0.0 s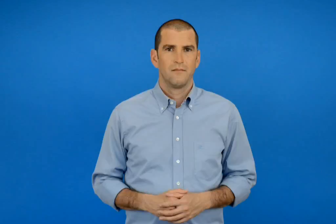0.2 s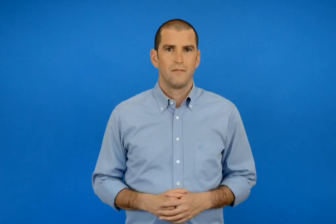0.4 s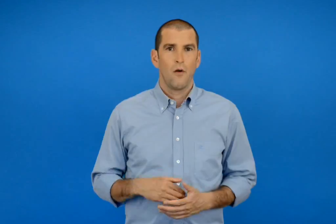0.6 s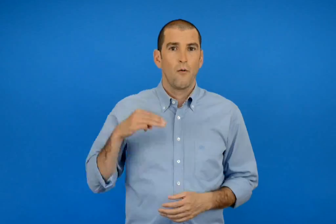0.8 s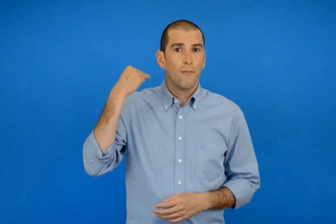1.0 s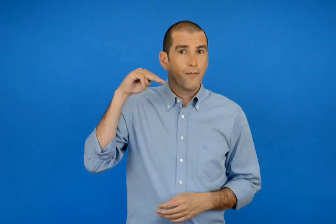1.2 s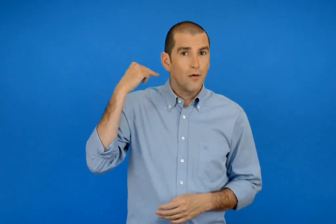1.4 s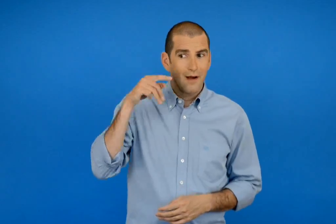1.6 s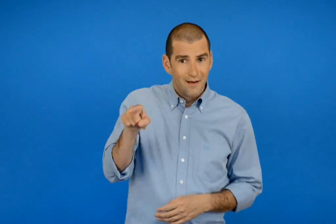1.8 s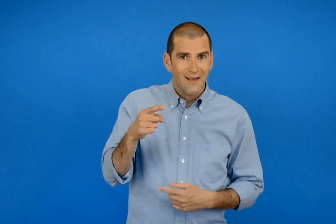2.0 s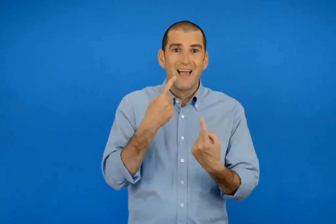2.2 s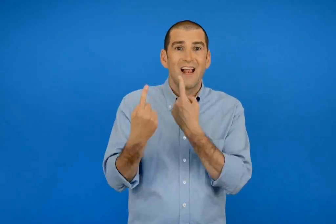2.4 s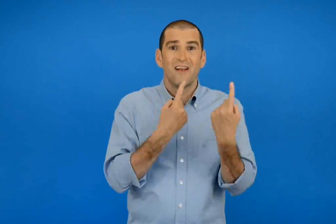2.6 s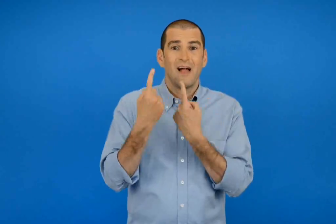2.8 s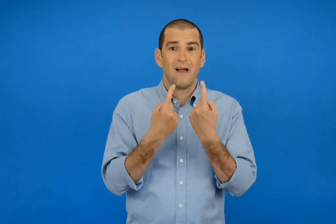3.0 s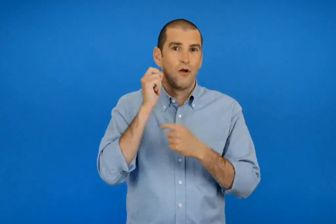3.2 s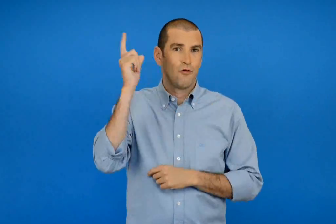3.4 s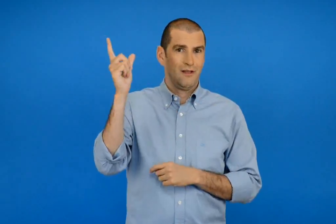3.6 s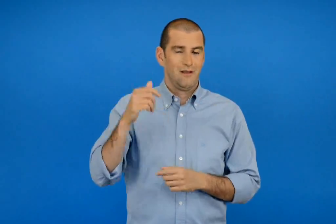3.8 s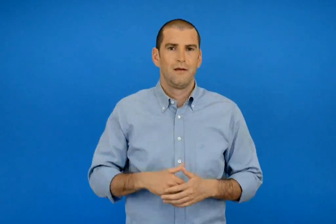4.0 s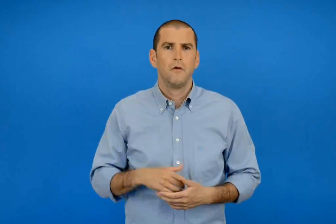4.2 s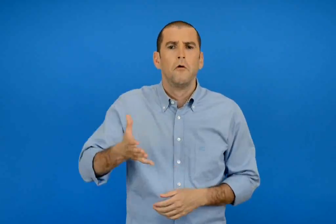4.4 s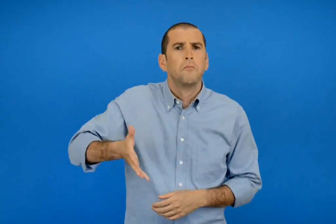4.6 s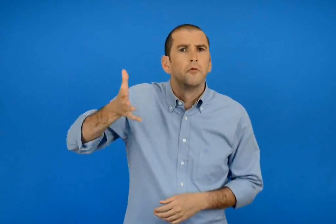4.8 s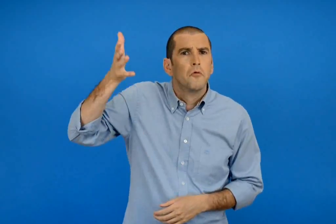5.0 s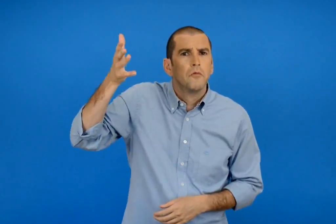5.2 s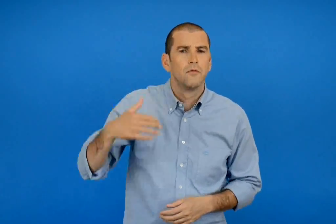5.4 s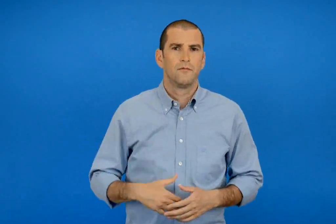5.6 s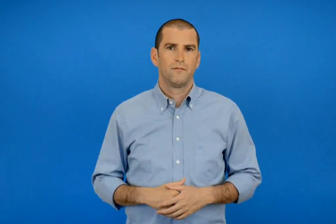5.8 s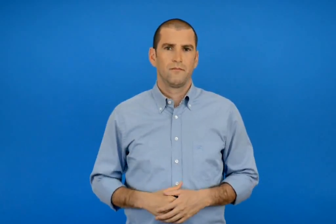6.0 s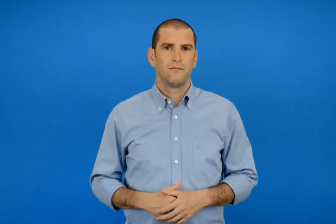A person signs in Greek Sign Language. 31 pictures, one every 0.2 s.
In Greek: η μπονα γιορτάζει τα γενέθλια της ποσών χρονών είναι ;
